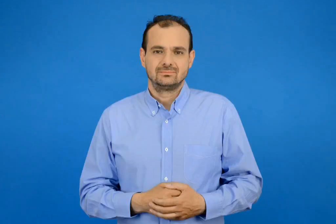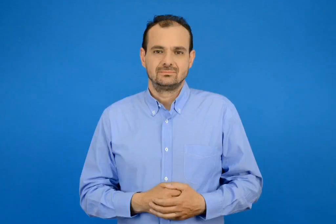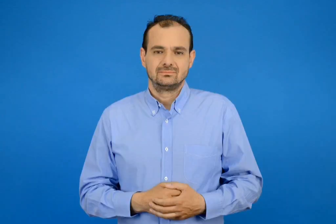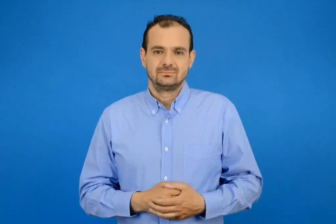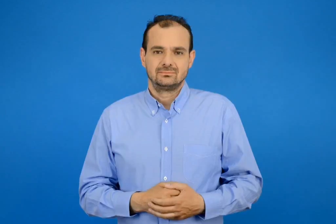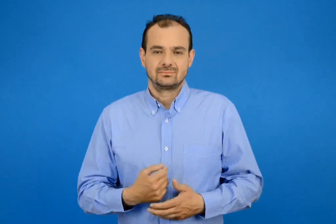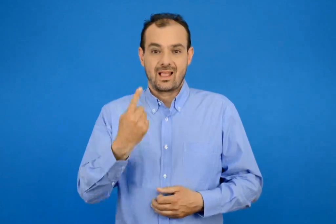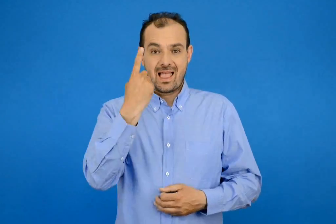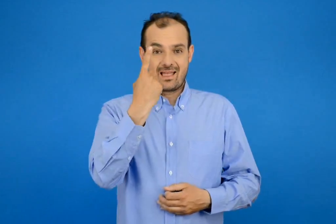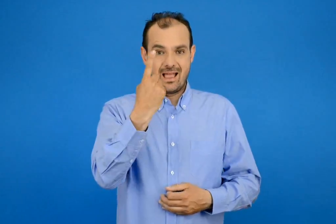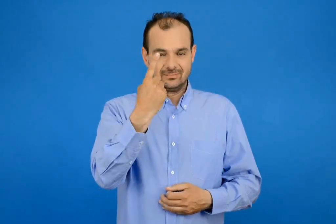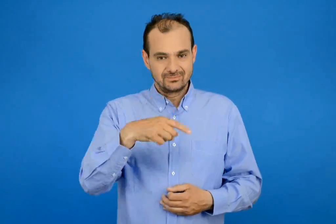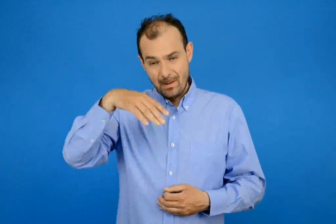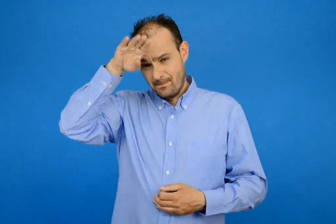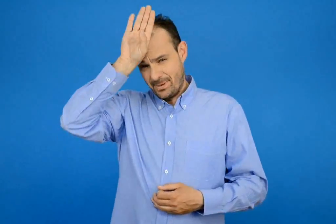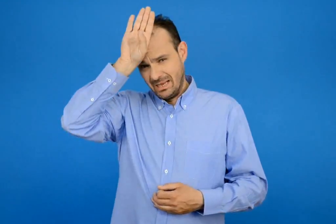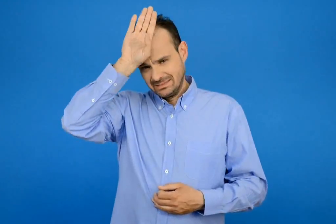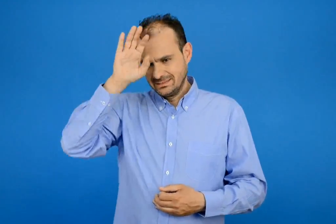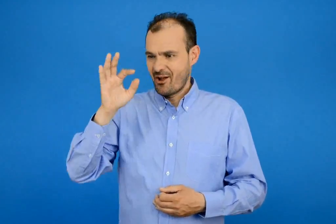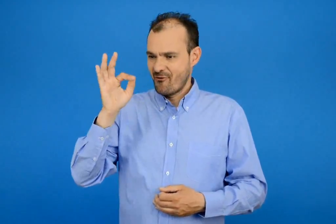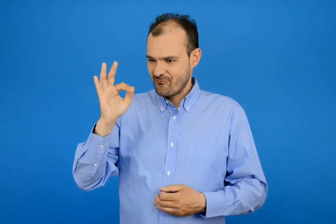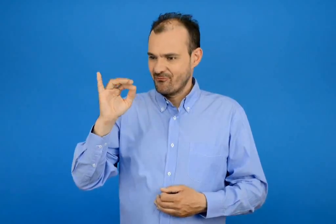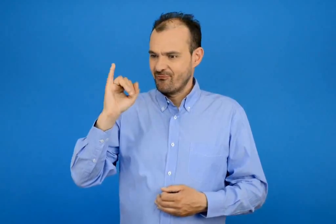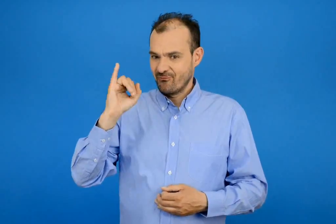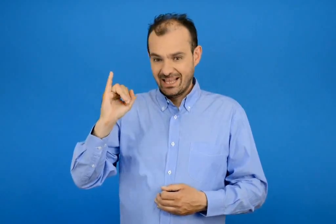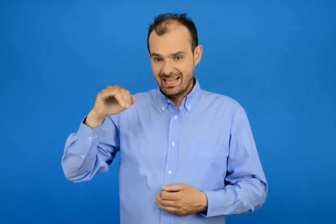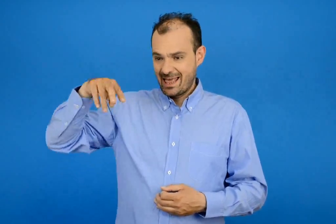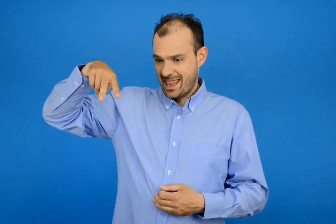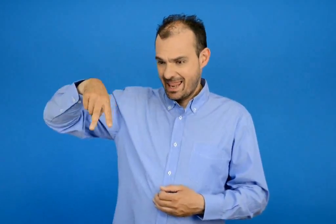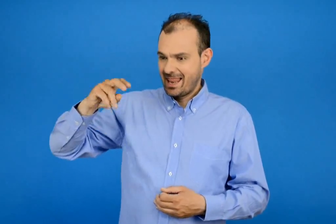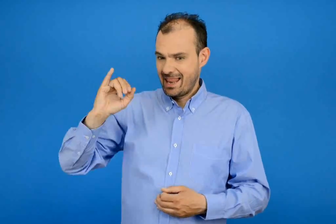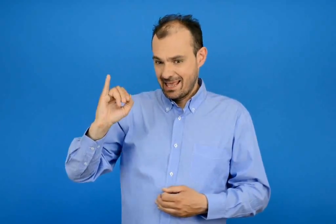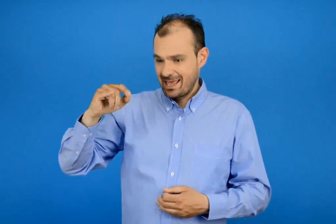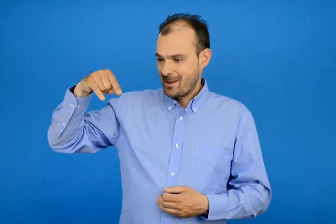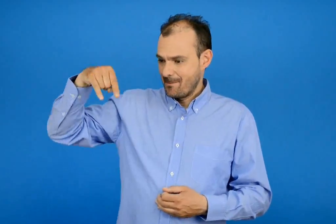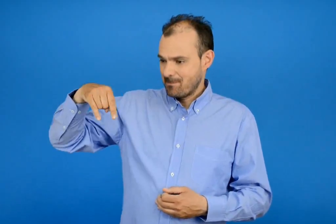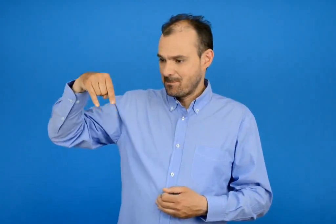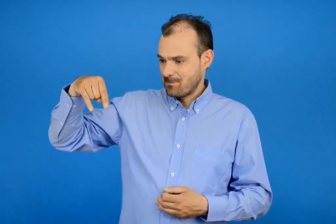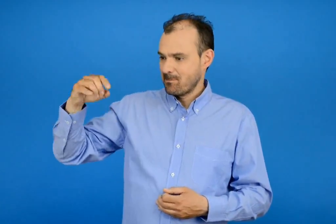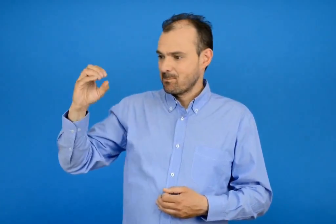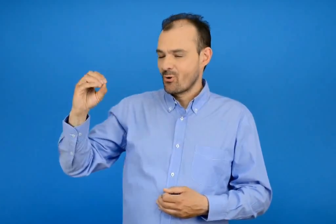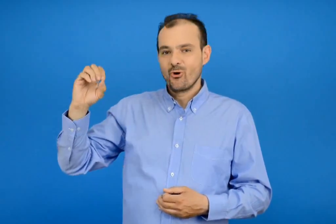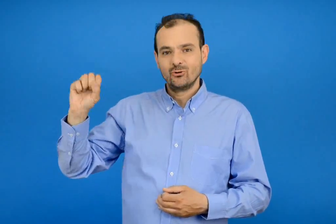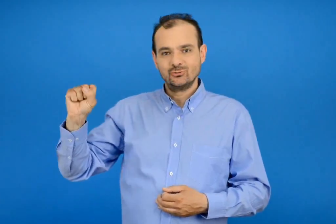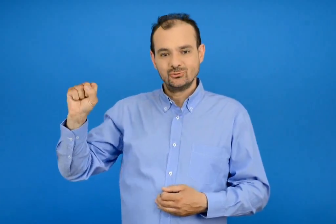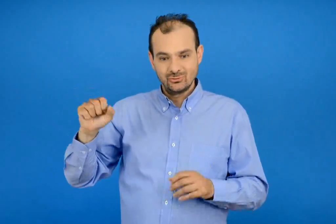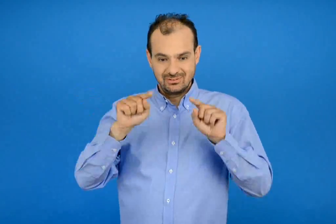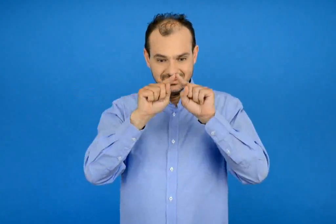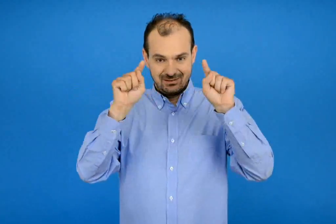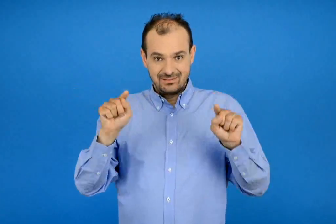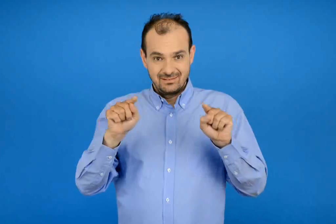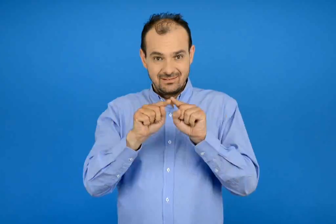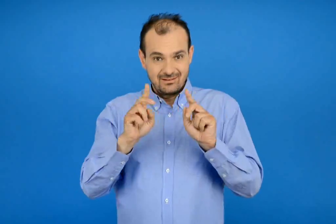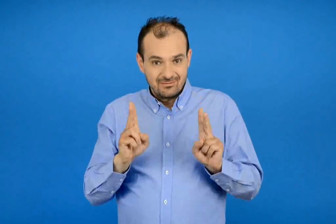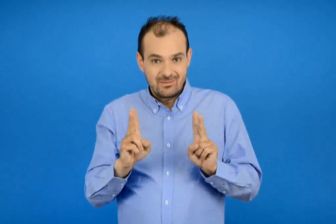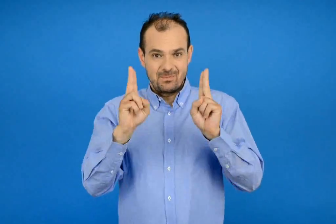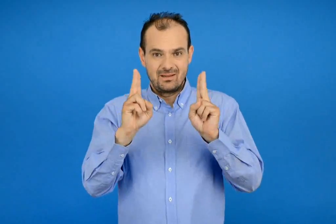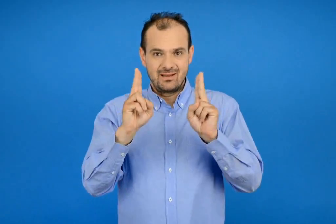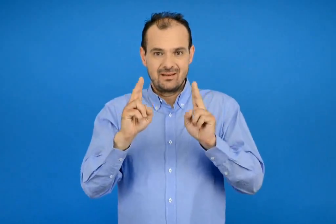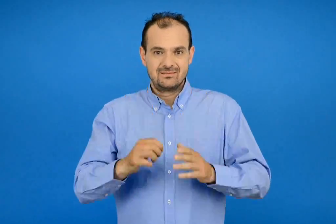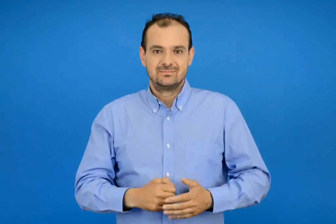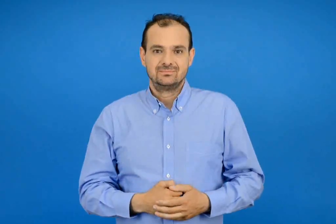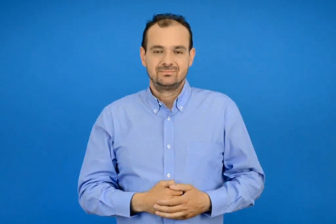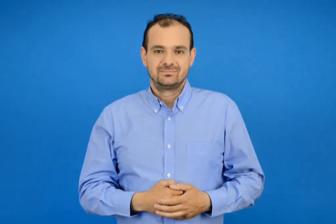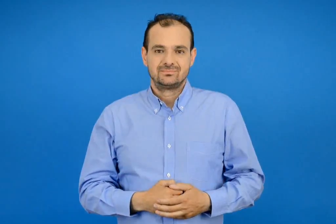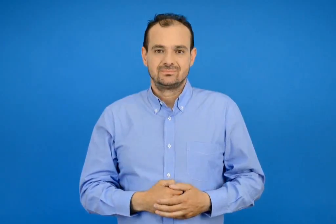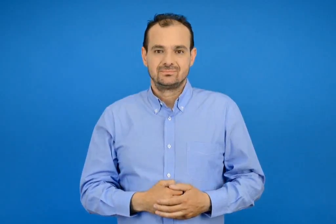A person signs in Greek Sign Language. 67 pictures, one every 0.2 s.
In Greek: 1 ντιεγκο βελασκεθ ντα σιλβα ο πρίγκηπας φίλιππος λεπτομέρεια
